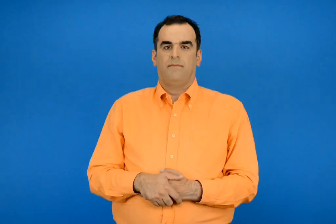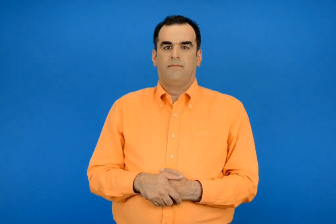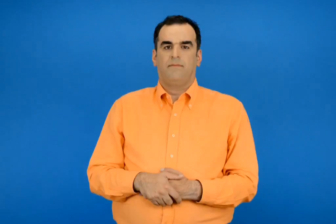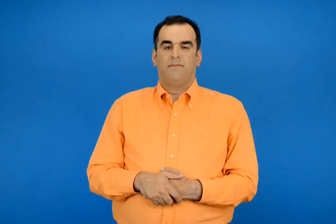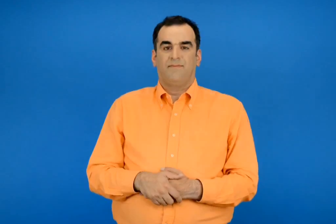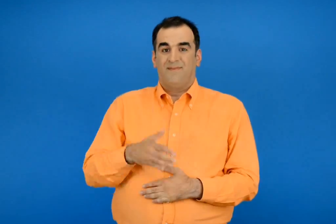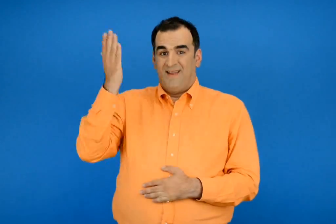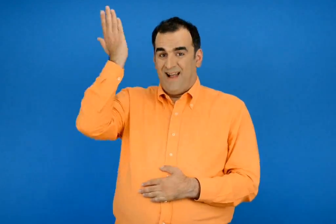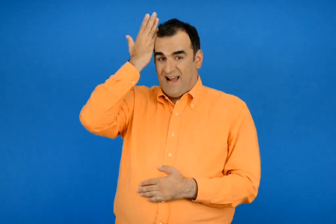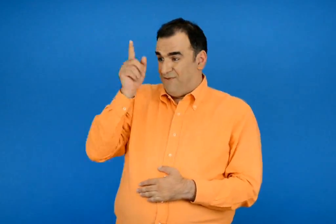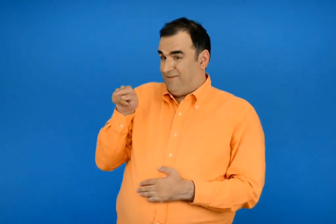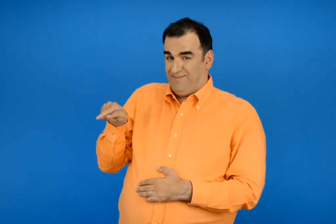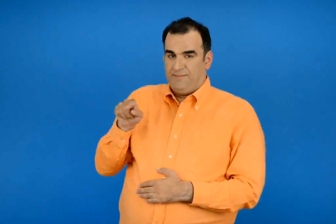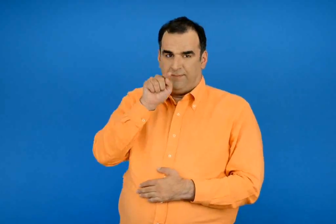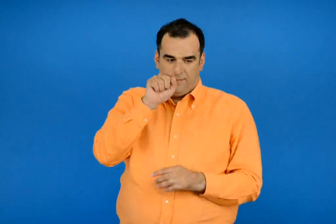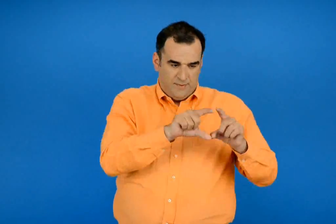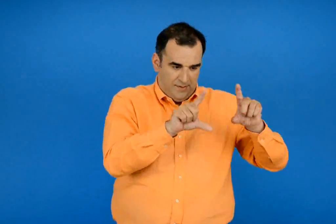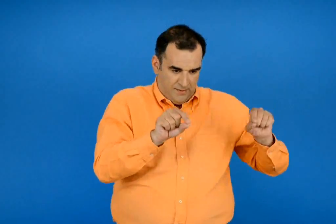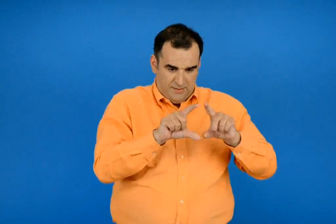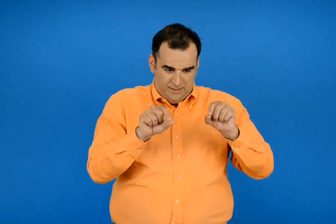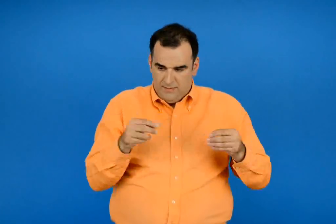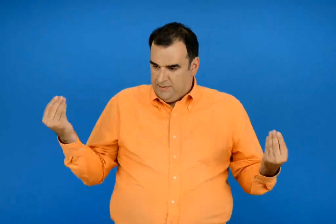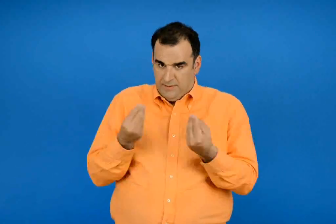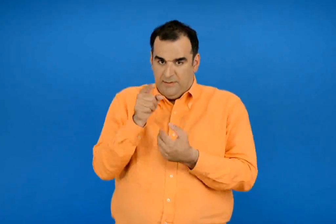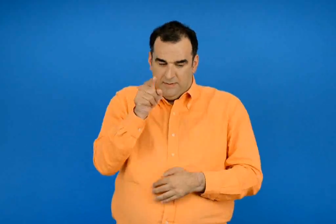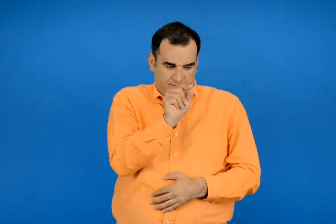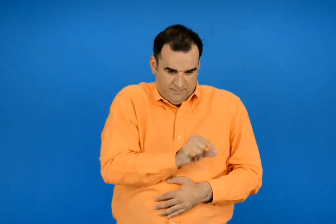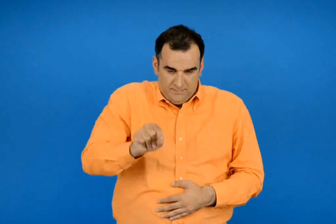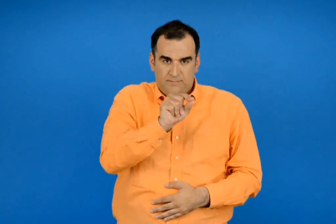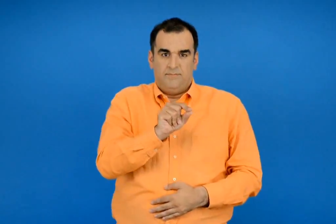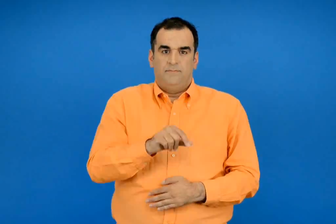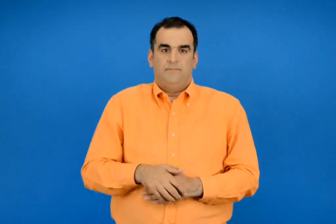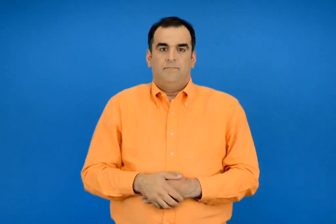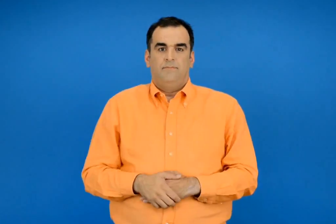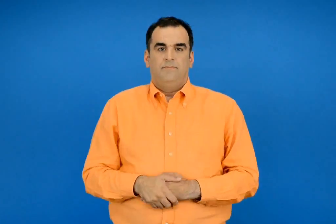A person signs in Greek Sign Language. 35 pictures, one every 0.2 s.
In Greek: με ποιά νομίσματα μπορώ να πληρώσω το πιο ακριβό ; κυκλώνω
